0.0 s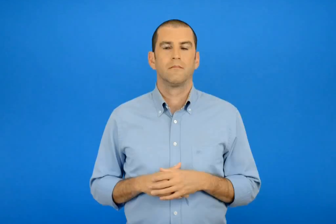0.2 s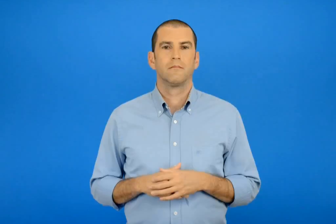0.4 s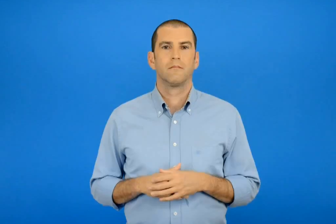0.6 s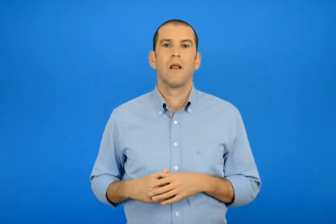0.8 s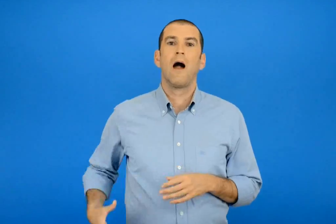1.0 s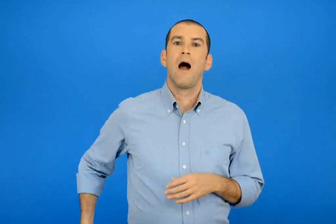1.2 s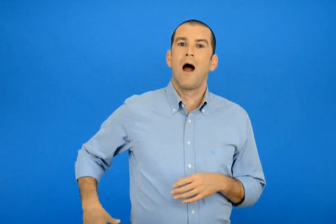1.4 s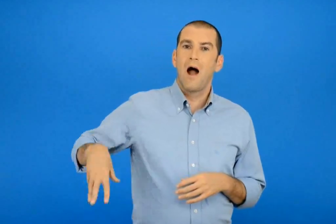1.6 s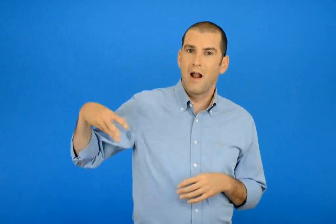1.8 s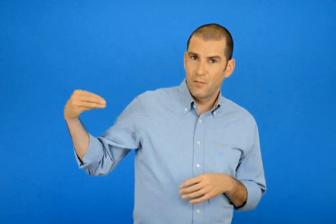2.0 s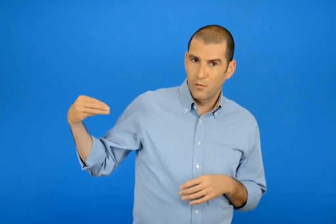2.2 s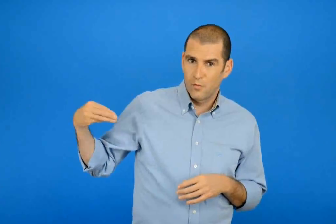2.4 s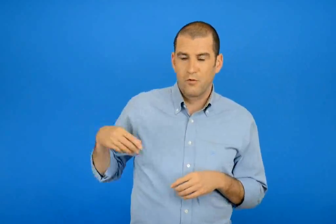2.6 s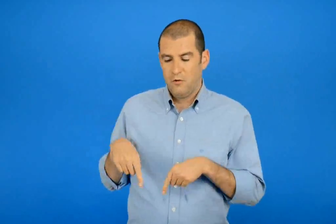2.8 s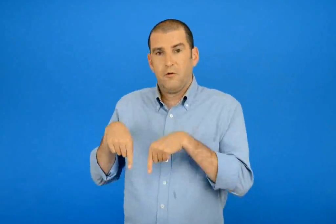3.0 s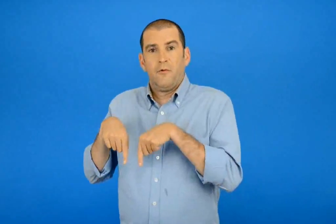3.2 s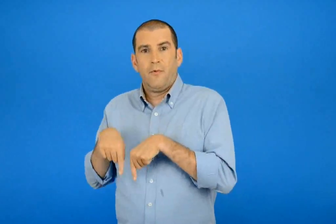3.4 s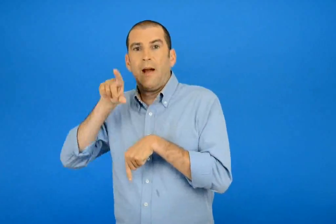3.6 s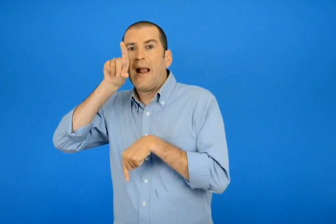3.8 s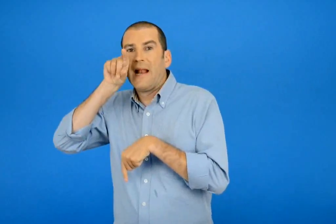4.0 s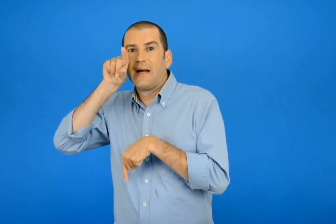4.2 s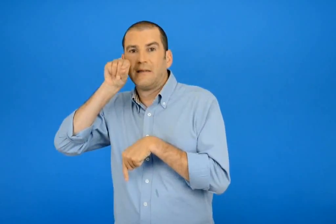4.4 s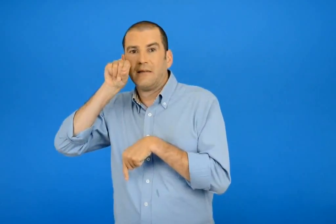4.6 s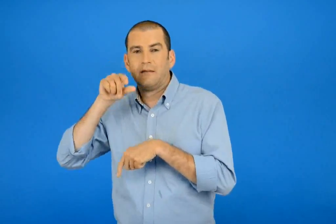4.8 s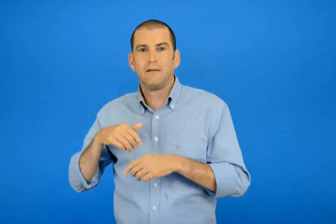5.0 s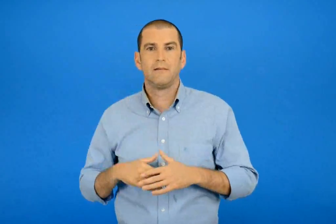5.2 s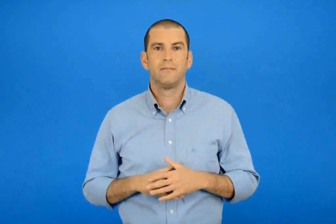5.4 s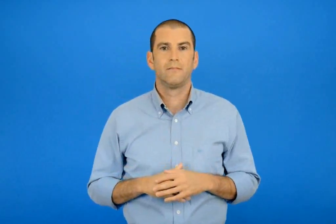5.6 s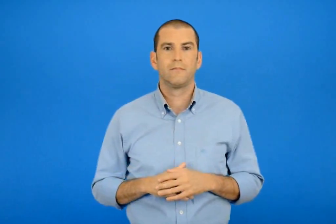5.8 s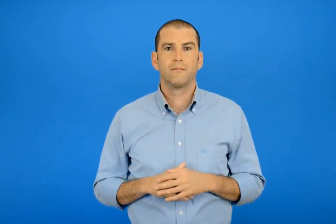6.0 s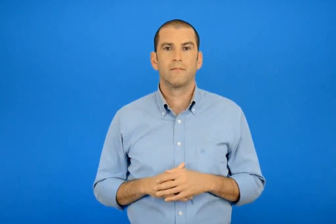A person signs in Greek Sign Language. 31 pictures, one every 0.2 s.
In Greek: η αλεπού κι ο λέλεκας
